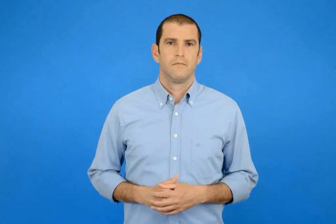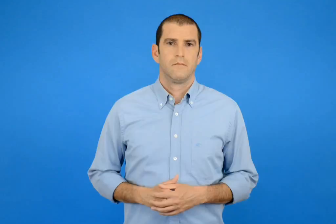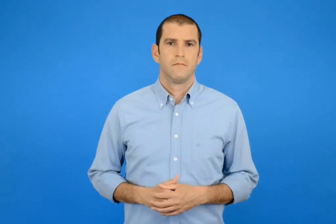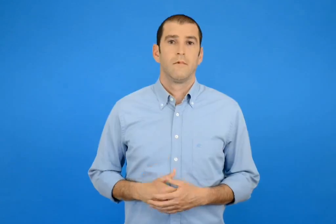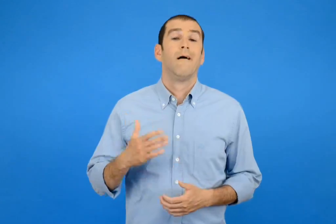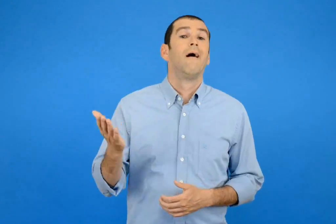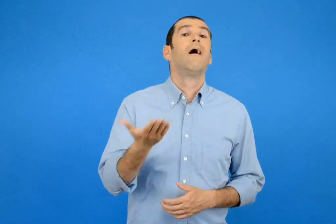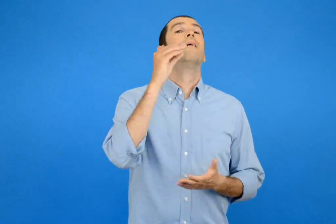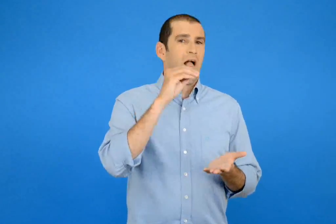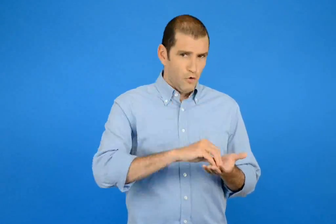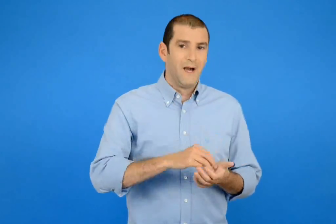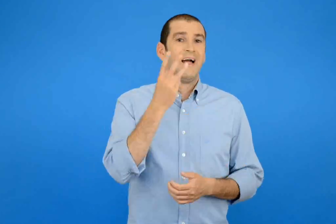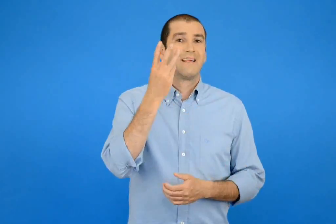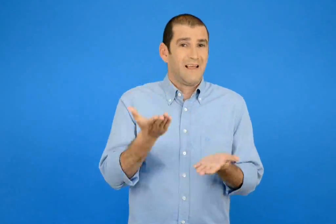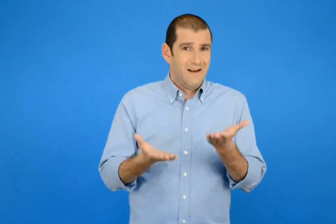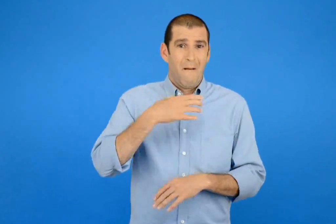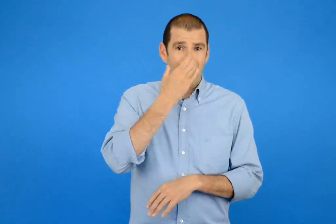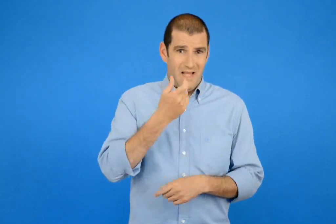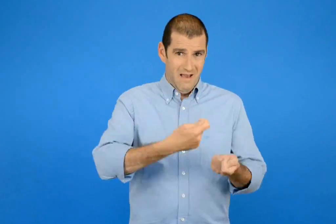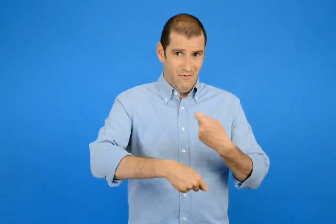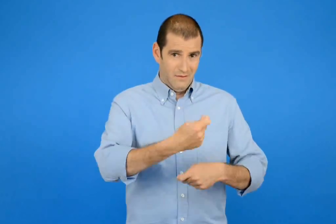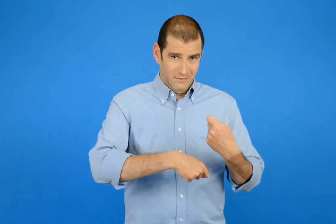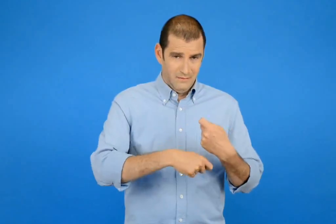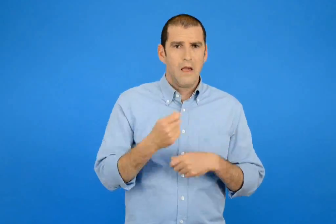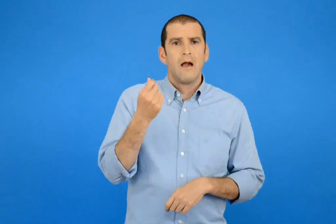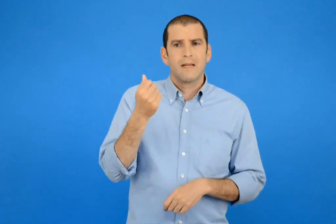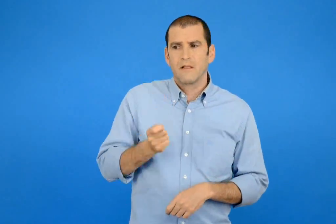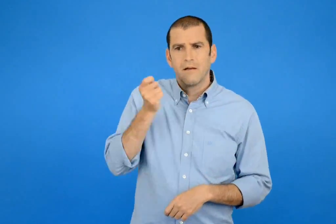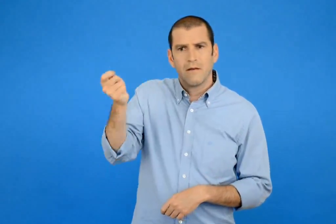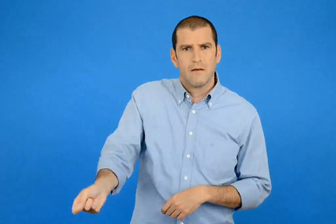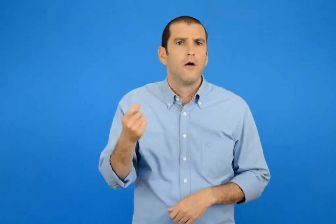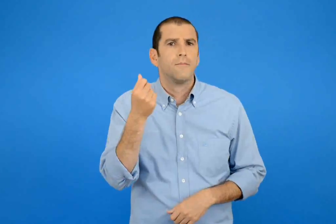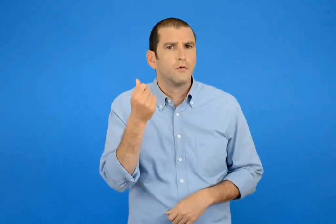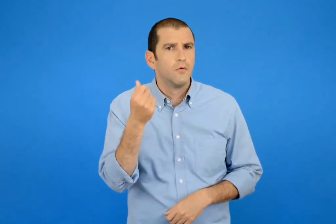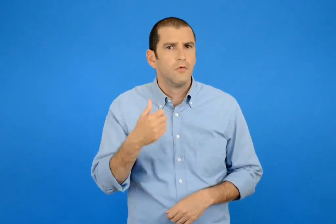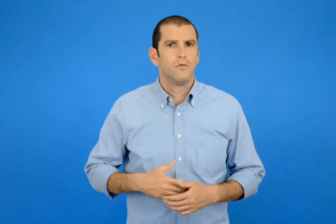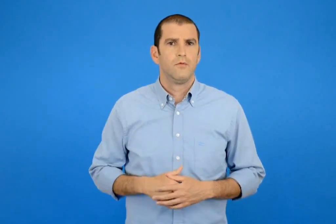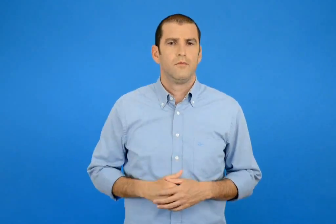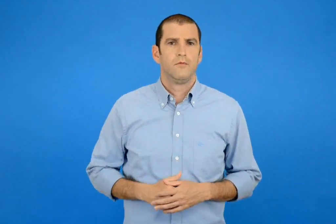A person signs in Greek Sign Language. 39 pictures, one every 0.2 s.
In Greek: αν αγόραζε και 3 κιλά μήλα πόσα χρήματα θα πλήρωνε ;
